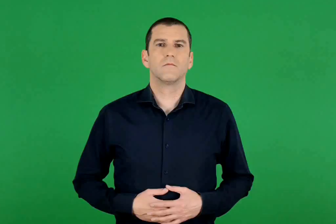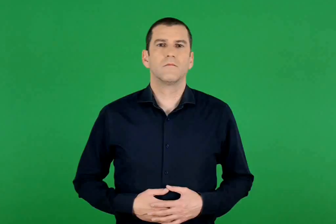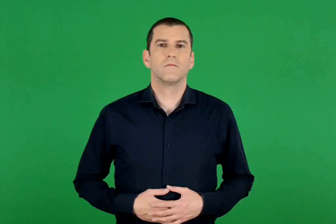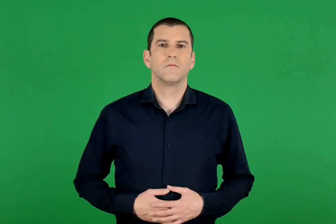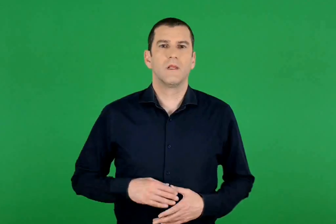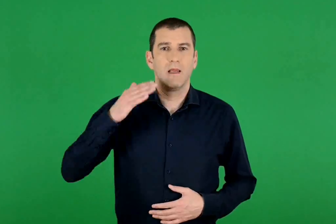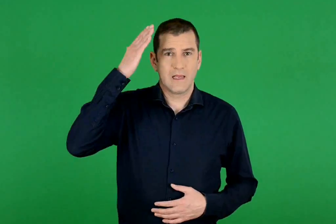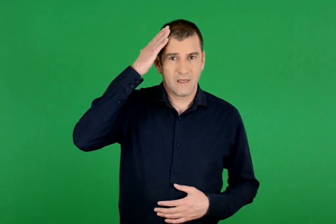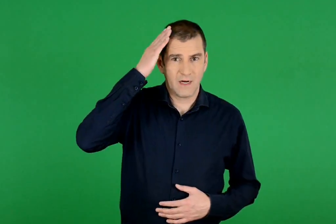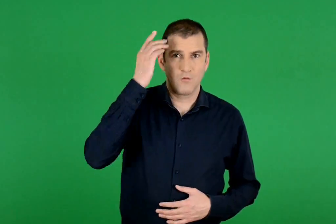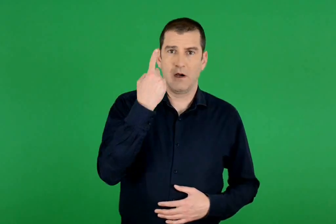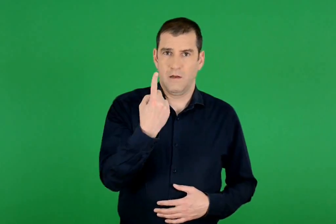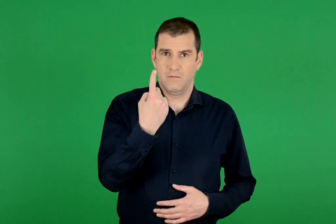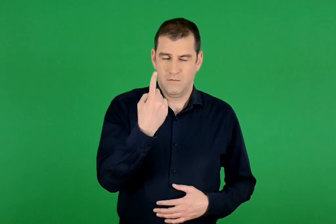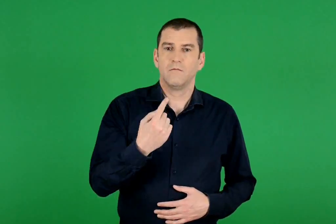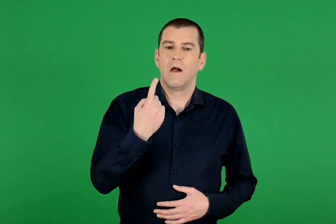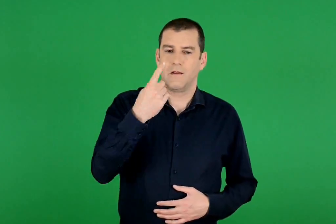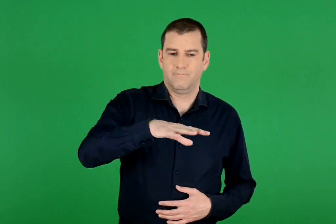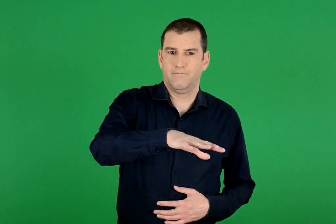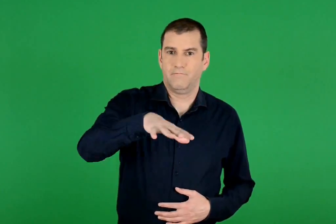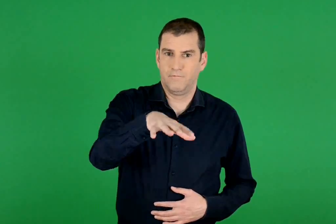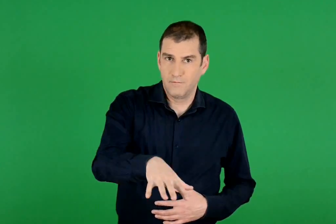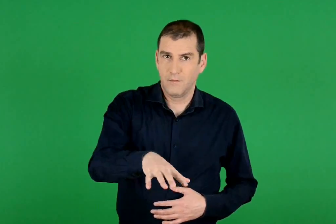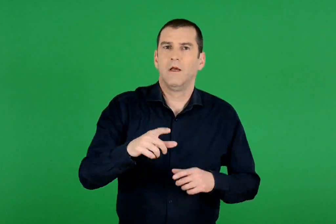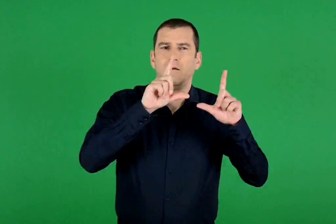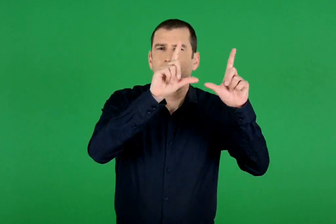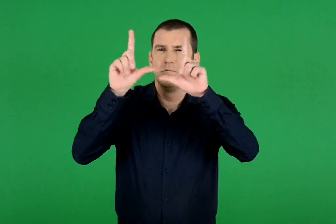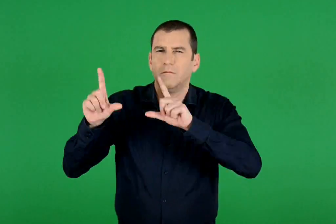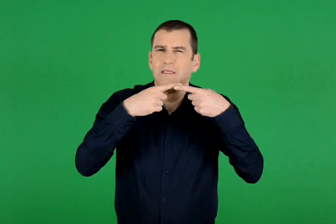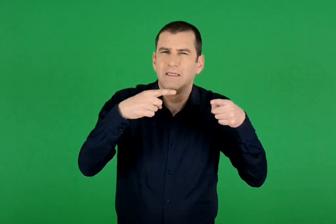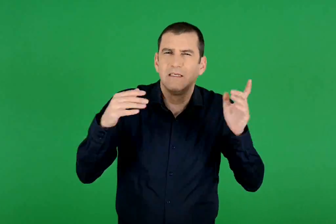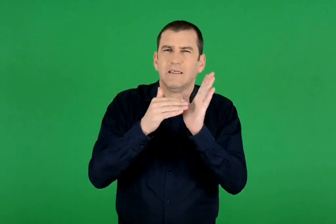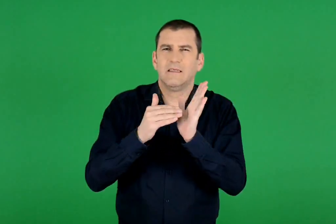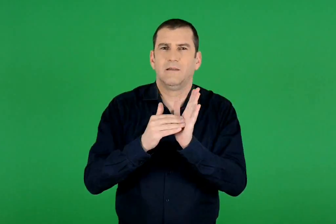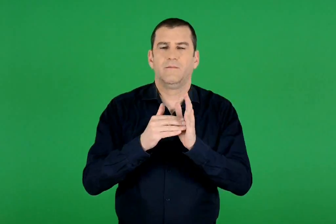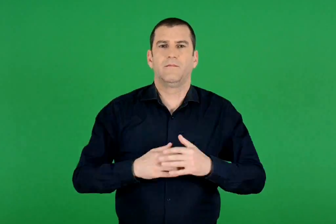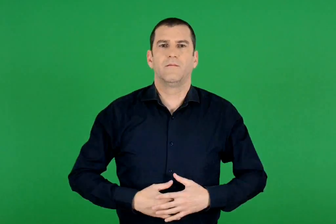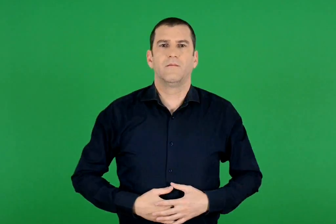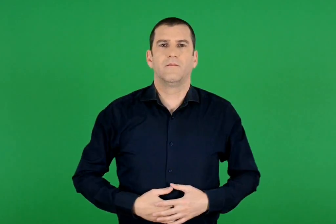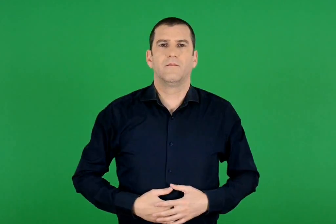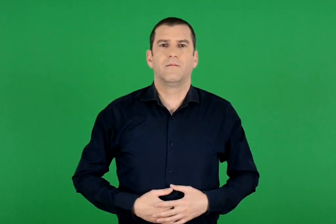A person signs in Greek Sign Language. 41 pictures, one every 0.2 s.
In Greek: κεφάλαιο 1. ένας τόπος με χίλια πρόσωπα
